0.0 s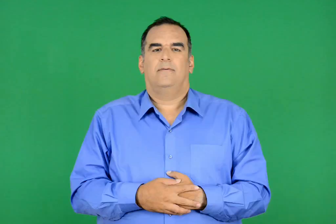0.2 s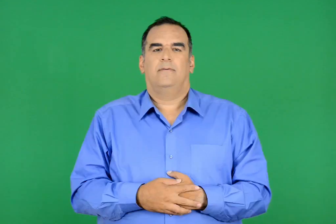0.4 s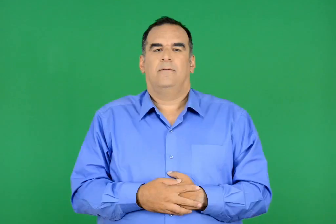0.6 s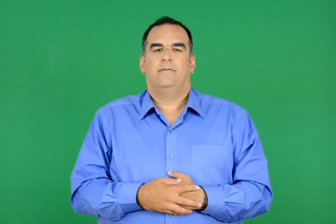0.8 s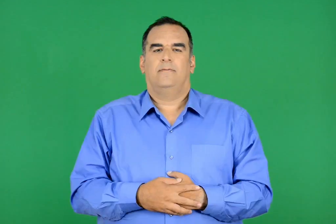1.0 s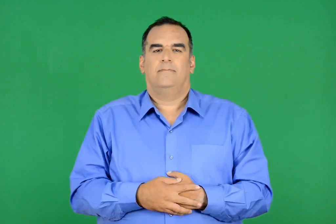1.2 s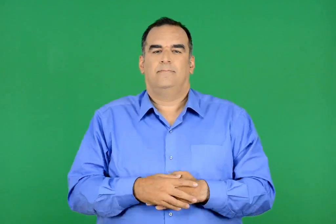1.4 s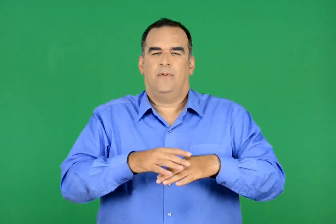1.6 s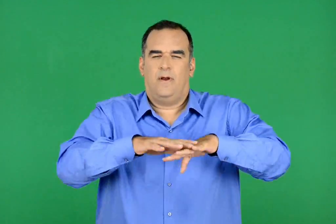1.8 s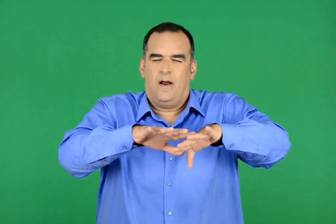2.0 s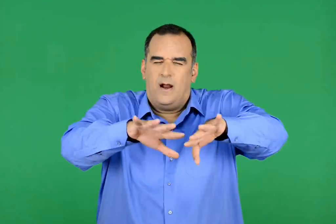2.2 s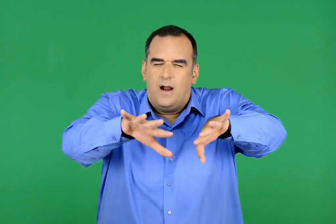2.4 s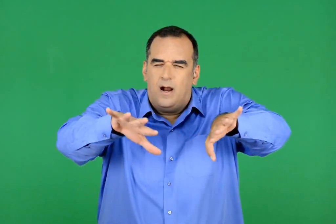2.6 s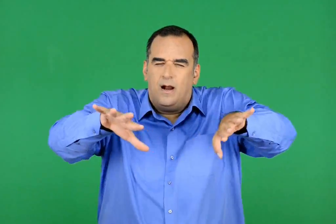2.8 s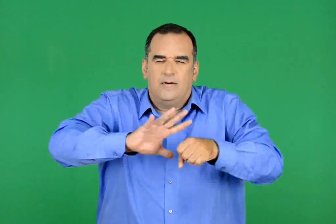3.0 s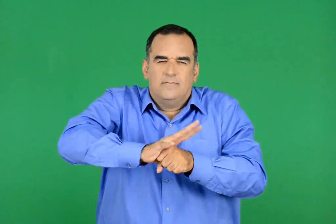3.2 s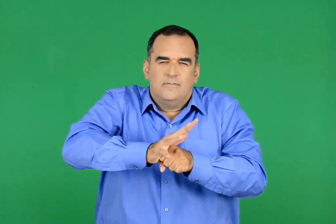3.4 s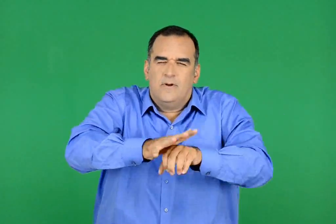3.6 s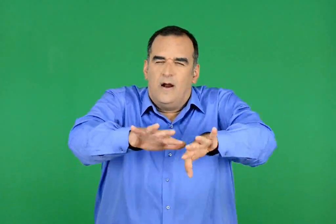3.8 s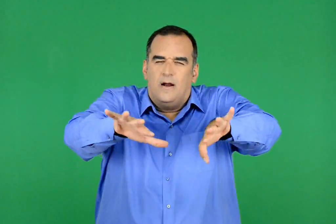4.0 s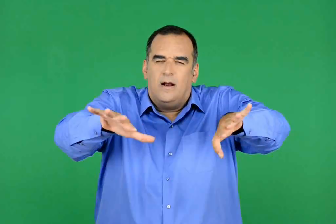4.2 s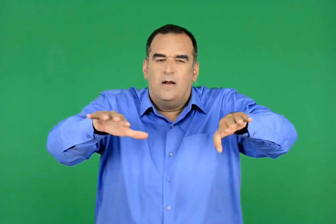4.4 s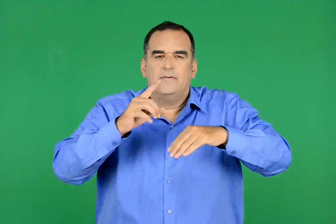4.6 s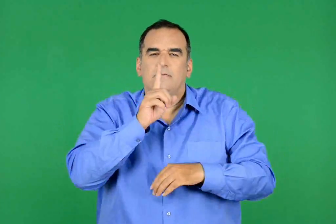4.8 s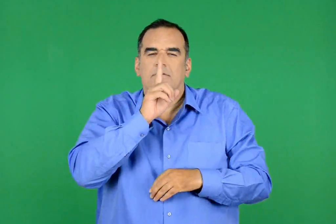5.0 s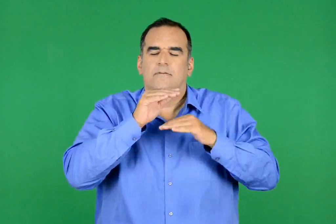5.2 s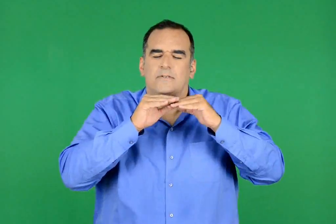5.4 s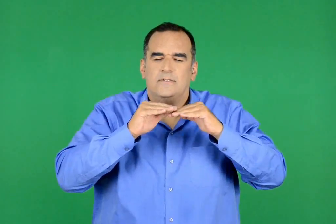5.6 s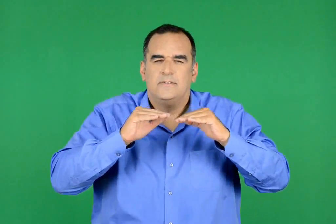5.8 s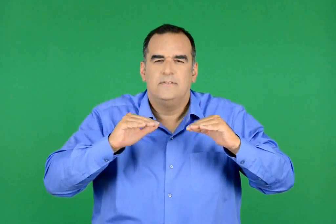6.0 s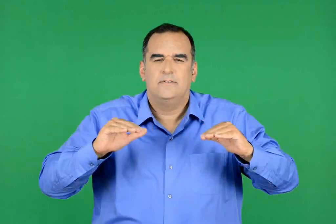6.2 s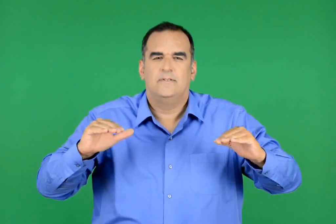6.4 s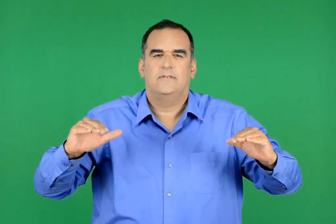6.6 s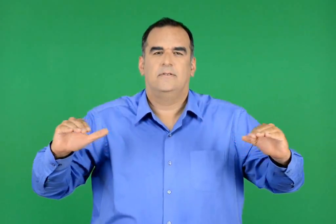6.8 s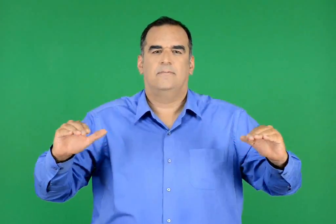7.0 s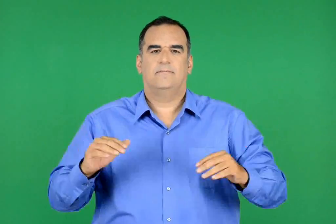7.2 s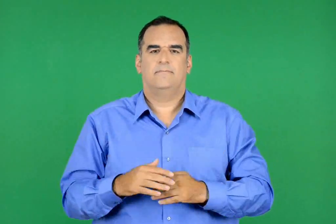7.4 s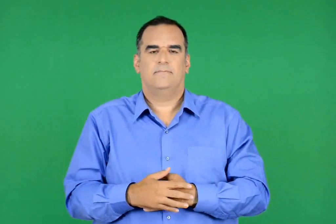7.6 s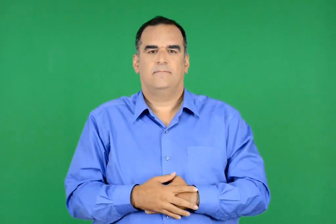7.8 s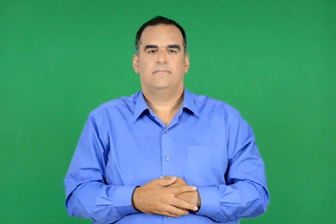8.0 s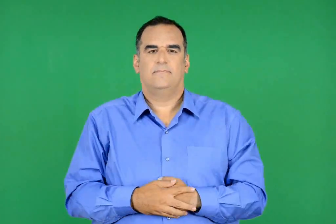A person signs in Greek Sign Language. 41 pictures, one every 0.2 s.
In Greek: το αδιαχώρητο σε όλο του το µεγαλείο. απόλυτη ησυχία
